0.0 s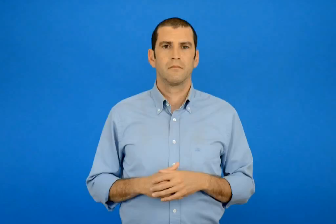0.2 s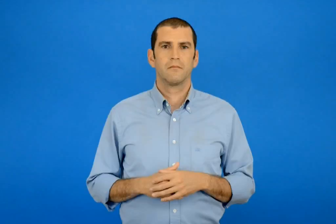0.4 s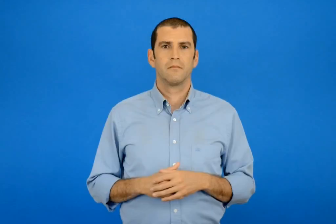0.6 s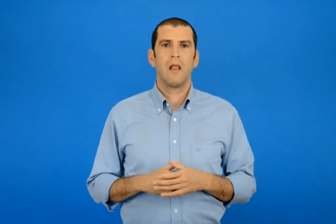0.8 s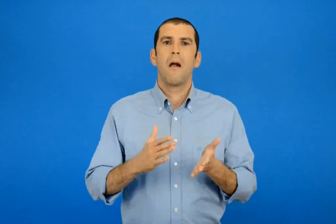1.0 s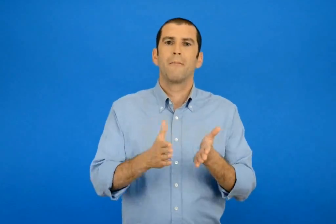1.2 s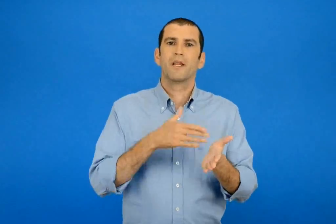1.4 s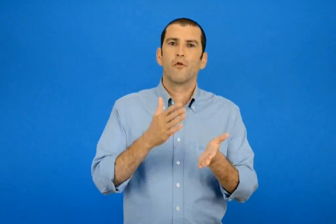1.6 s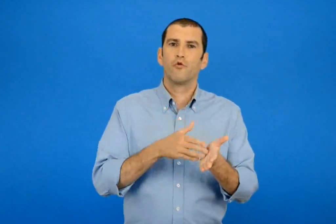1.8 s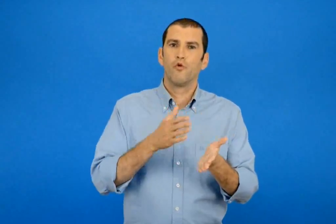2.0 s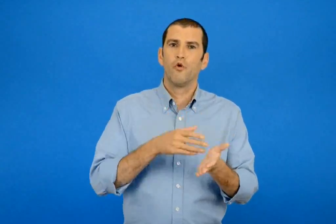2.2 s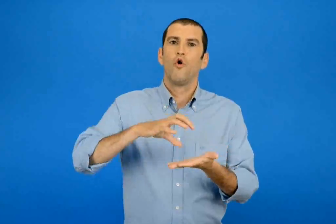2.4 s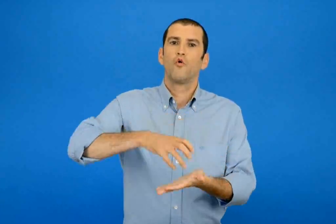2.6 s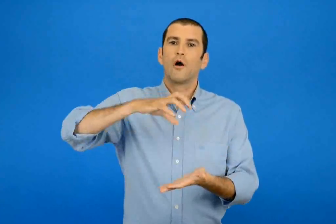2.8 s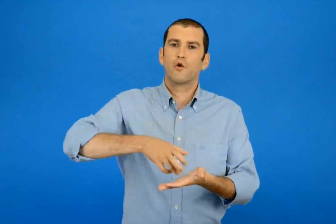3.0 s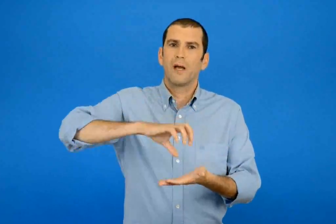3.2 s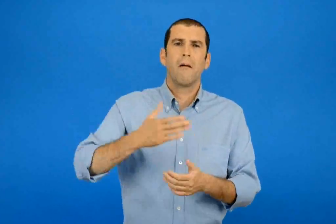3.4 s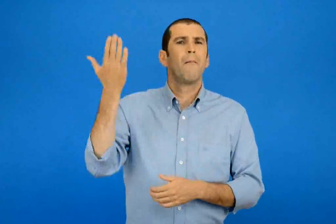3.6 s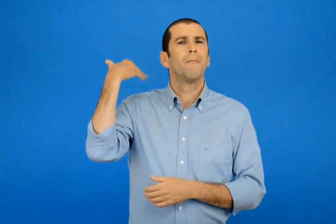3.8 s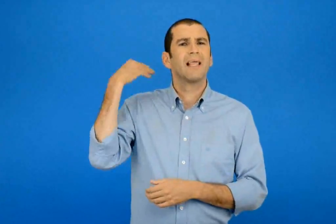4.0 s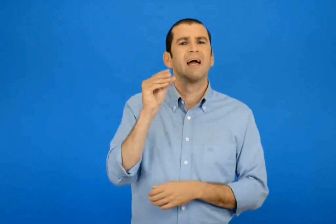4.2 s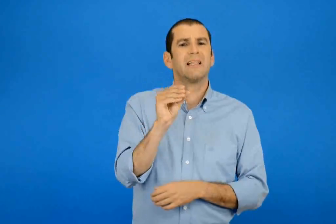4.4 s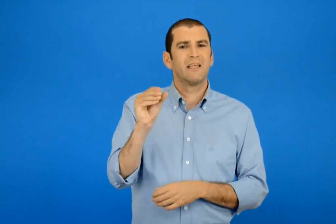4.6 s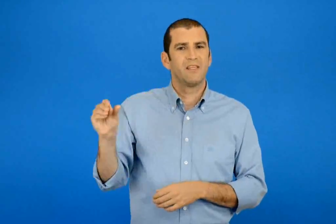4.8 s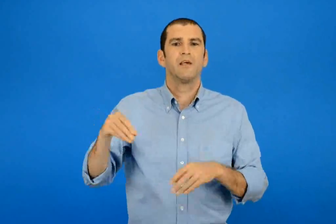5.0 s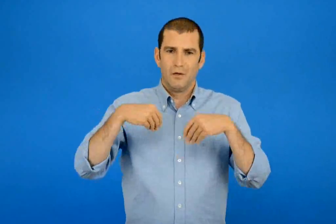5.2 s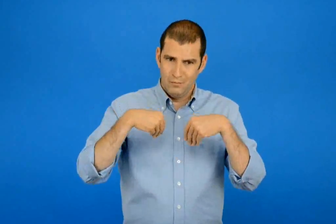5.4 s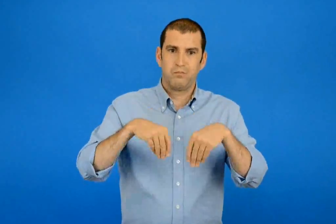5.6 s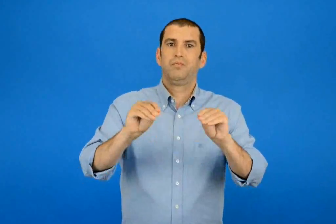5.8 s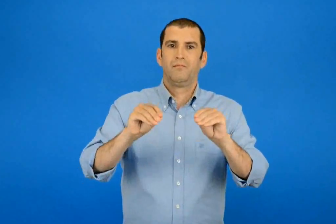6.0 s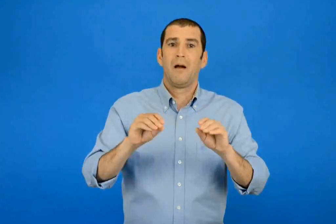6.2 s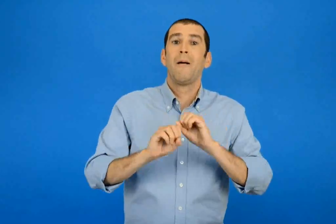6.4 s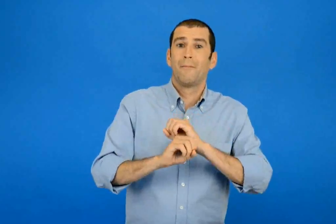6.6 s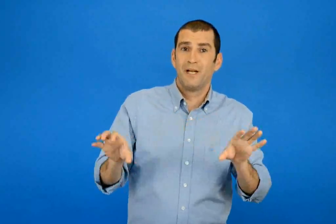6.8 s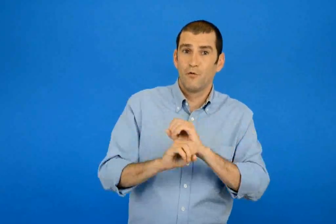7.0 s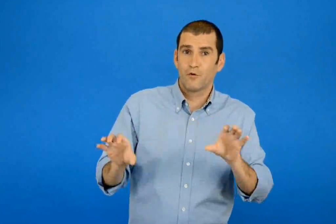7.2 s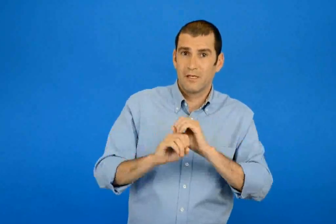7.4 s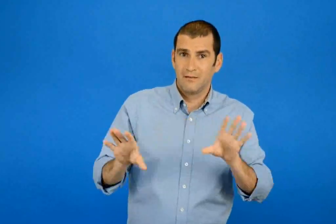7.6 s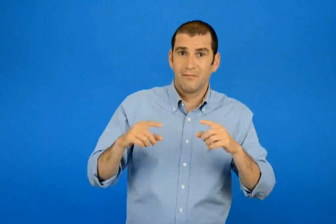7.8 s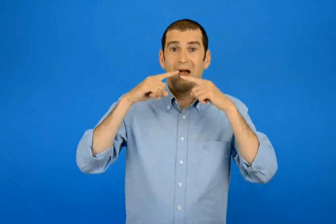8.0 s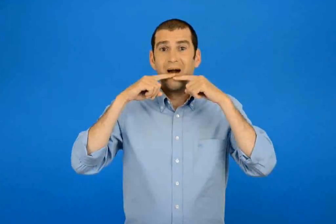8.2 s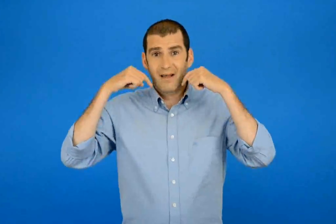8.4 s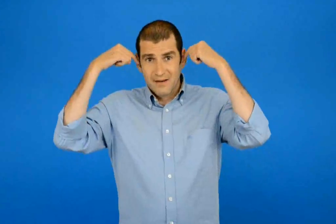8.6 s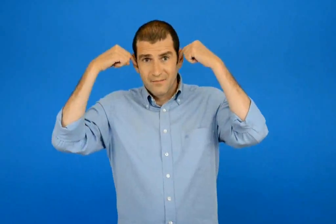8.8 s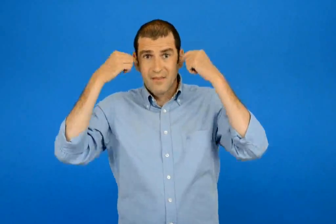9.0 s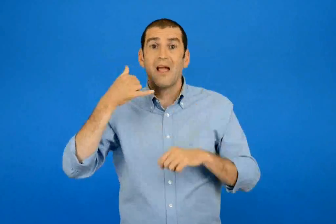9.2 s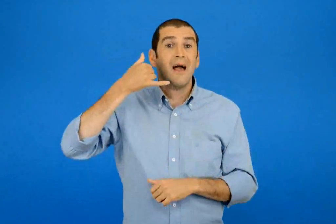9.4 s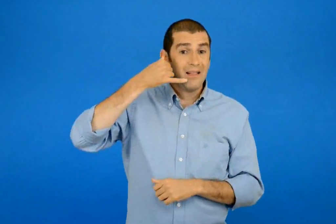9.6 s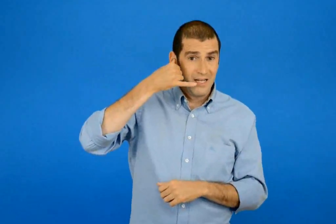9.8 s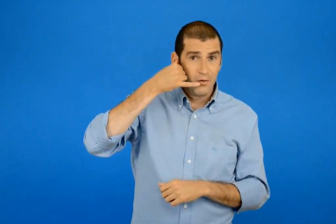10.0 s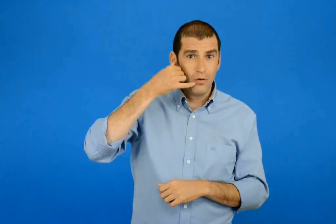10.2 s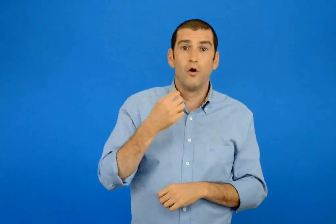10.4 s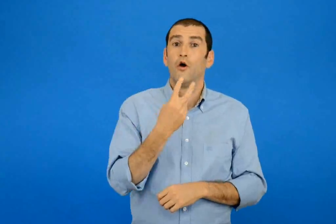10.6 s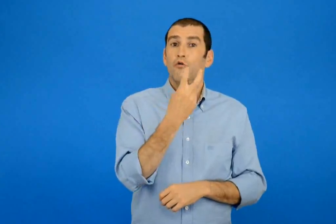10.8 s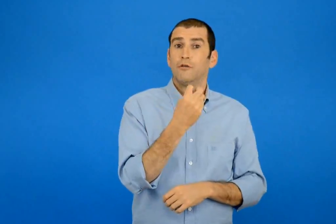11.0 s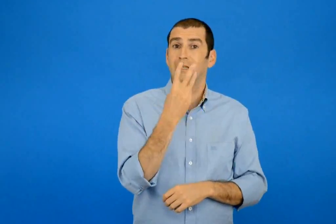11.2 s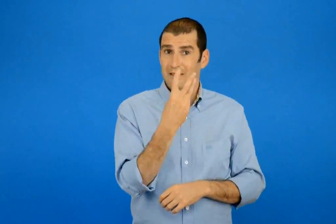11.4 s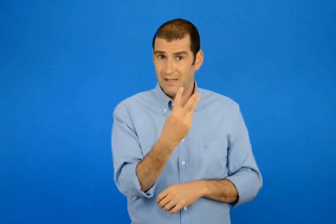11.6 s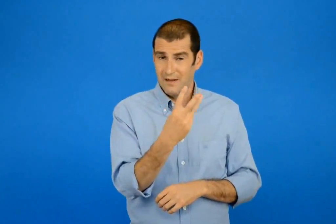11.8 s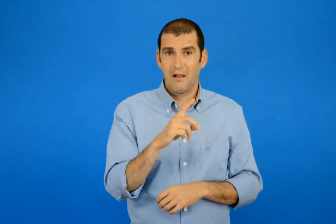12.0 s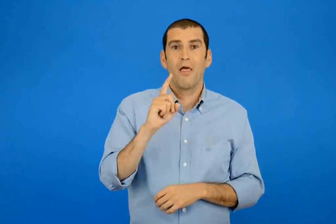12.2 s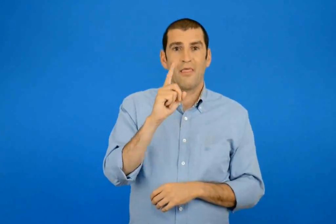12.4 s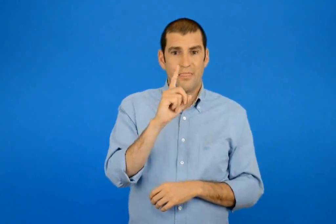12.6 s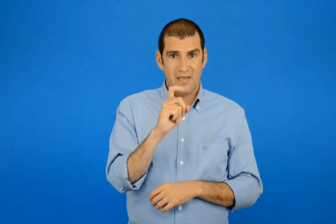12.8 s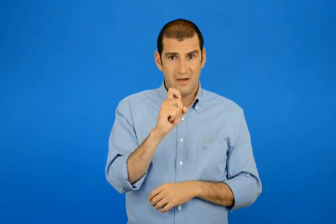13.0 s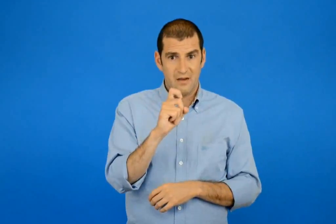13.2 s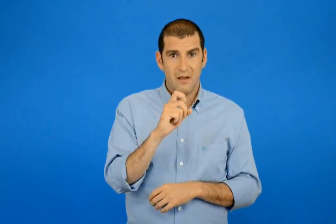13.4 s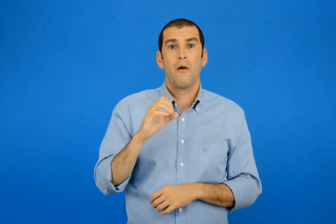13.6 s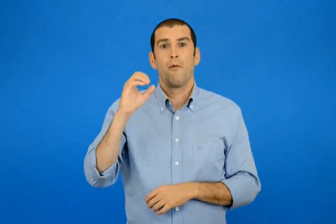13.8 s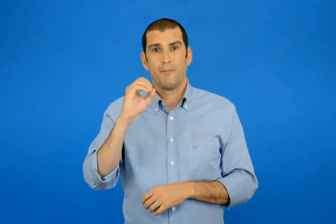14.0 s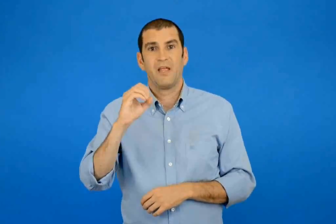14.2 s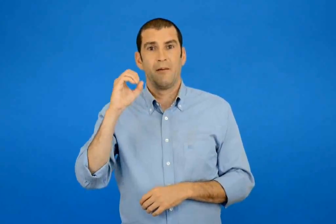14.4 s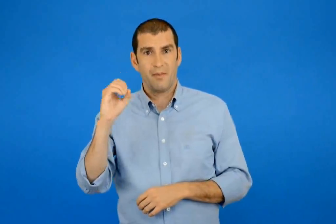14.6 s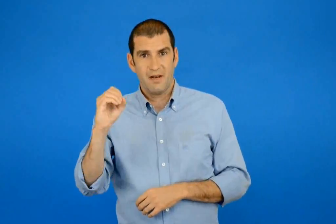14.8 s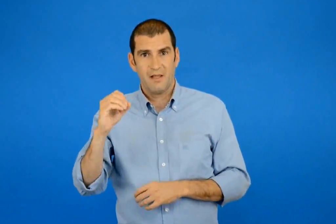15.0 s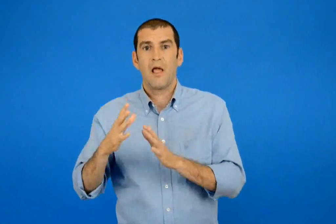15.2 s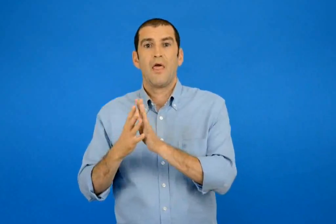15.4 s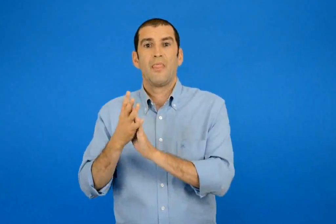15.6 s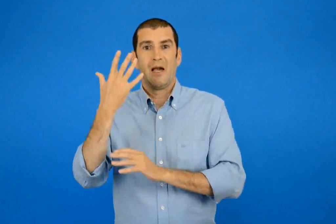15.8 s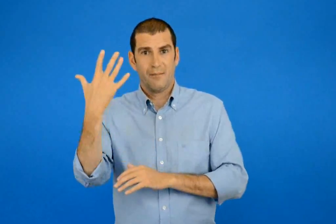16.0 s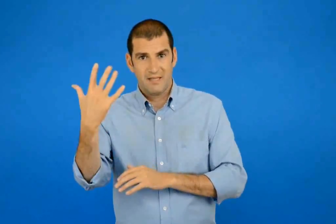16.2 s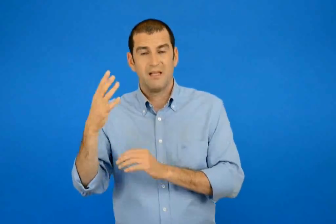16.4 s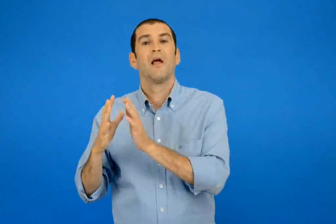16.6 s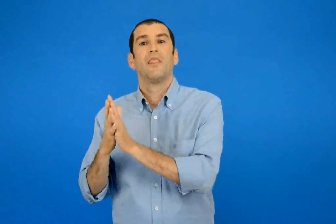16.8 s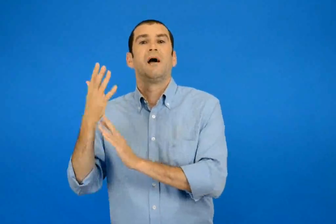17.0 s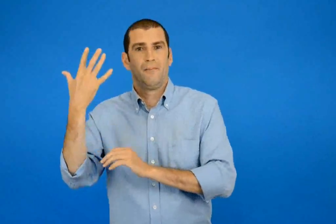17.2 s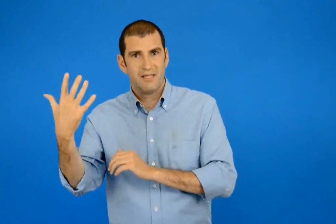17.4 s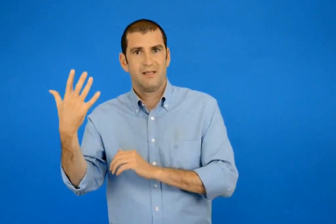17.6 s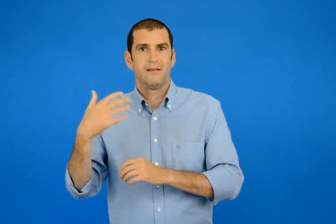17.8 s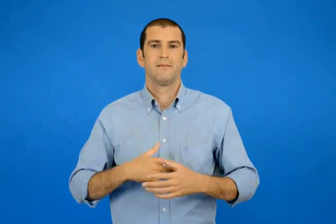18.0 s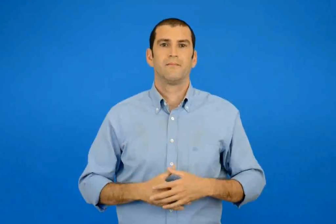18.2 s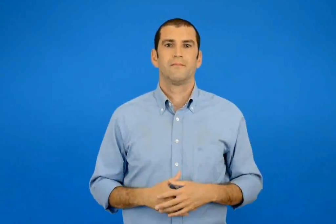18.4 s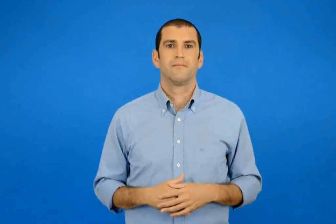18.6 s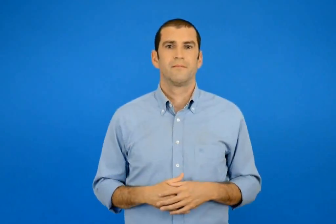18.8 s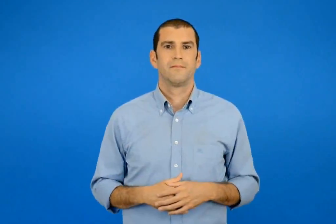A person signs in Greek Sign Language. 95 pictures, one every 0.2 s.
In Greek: πωλούνται παλιά τεύχη περιοδικού χωχαρουπα πληροφορίες χαρατη λεπτο 2310 001515
